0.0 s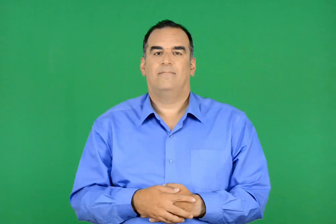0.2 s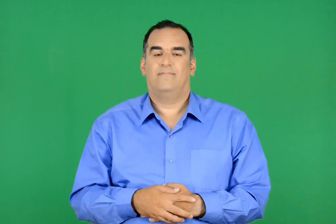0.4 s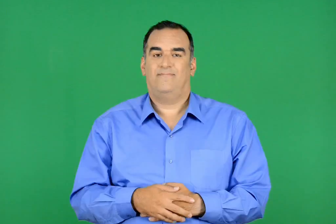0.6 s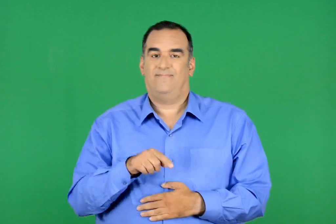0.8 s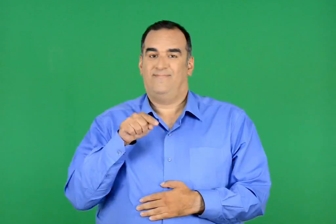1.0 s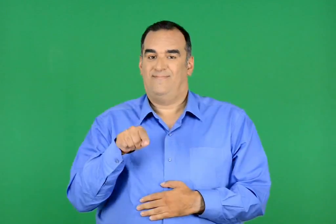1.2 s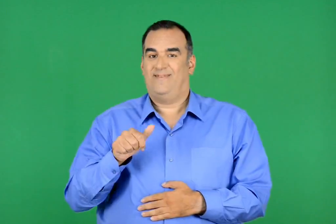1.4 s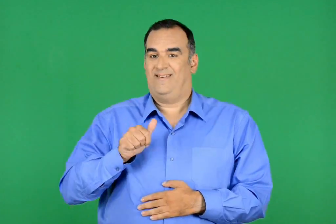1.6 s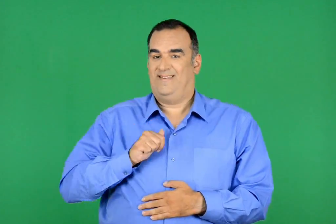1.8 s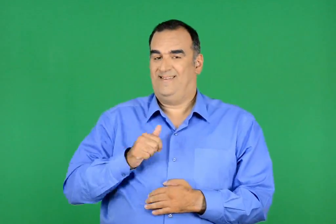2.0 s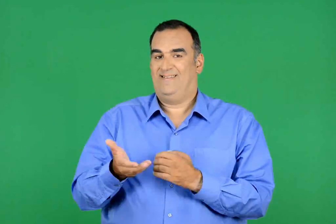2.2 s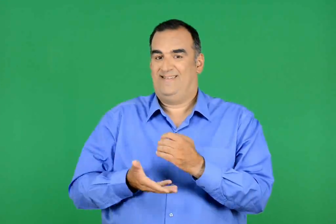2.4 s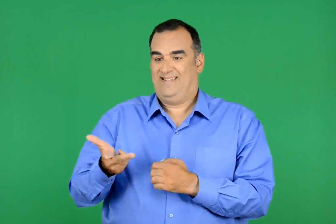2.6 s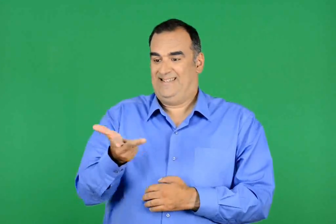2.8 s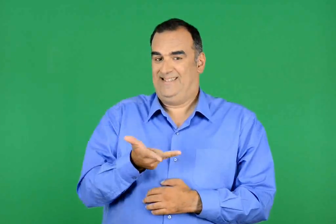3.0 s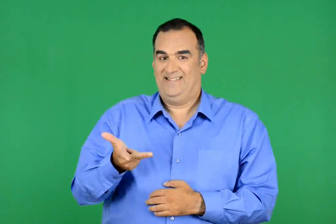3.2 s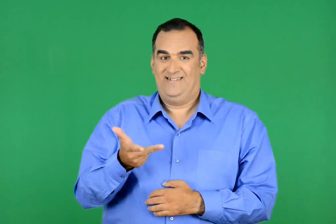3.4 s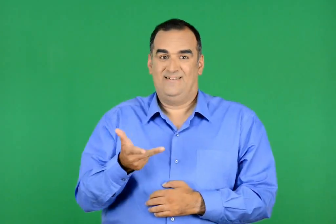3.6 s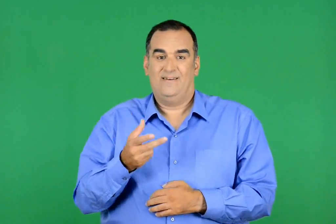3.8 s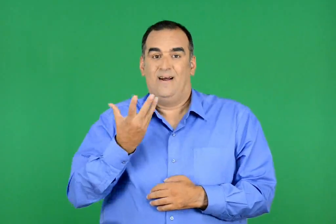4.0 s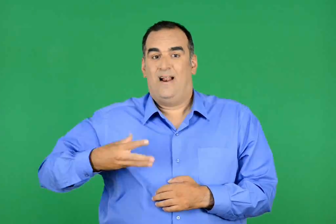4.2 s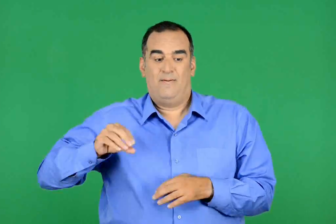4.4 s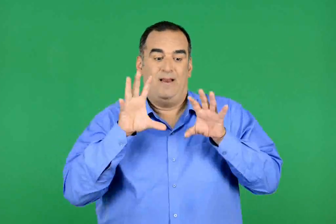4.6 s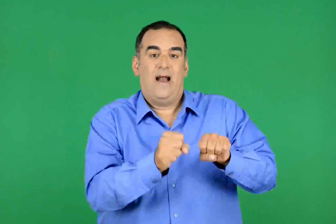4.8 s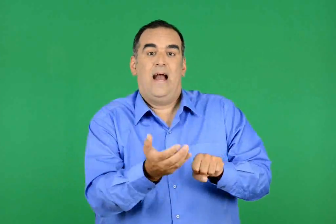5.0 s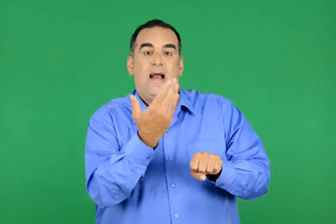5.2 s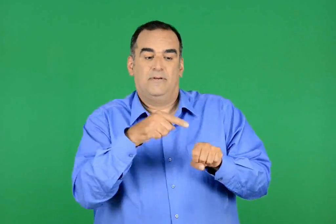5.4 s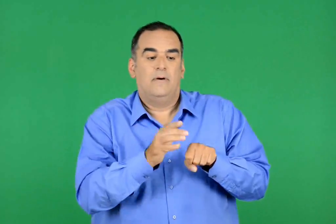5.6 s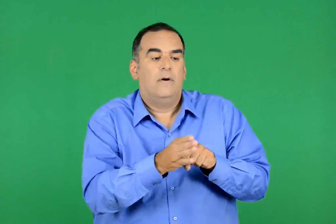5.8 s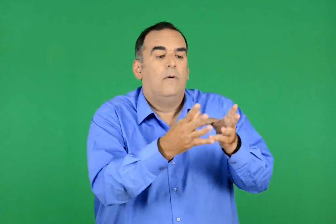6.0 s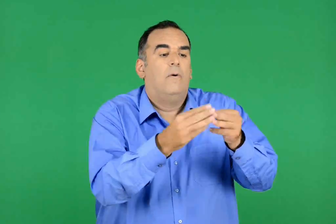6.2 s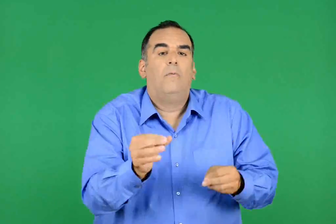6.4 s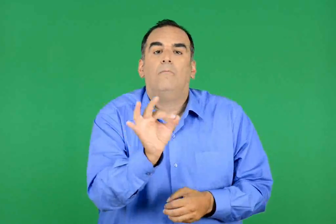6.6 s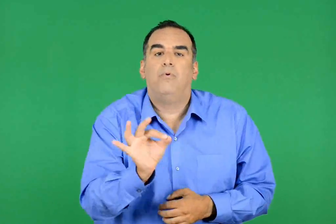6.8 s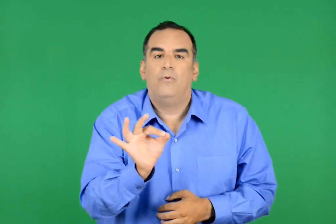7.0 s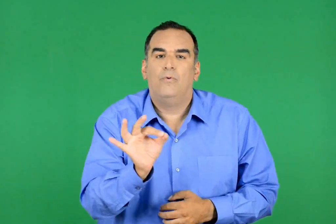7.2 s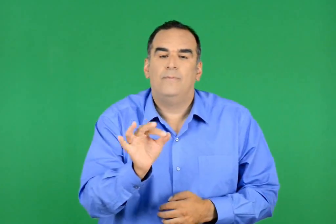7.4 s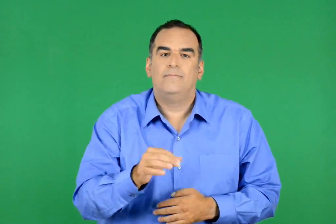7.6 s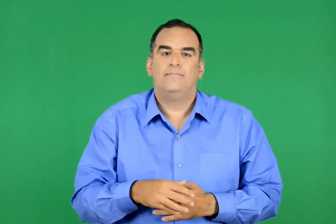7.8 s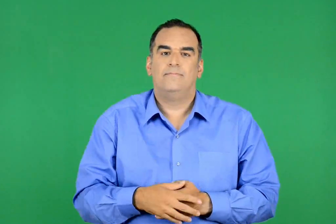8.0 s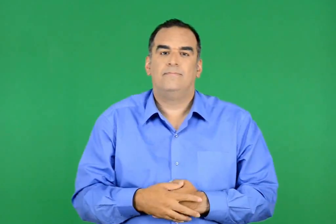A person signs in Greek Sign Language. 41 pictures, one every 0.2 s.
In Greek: πού λέτε να πήγαν οι αλεπούδες και δεν τις έπιασαν οι τρεις κτηματίες ;
